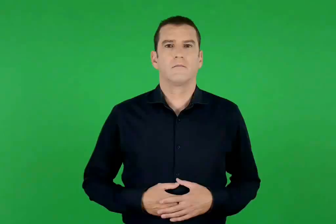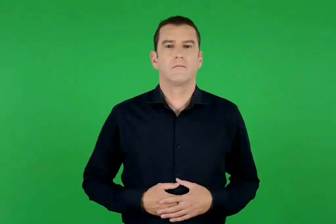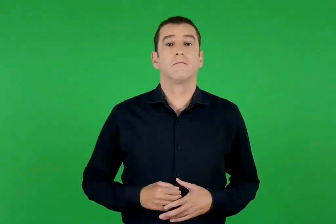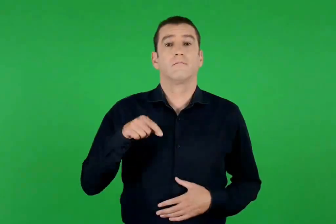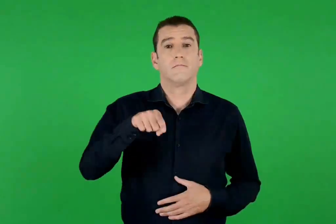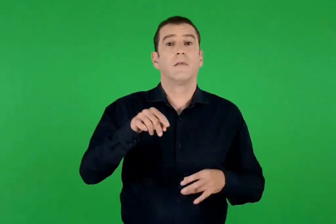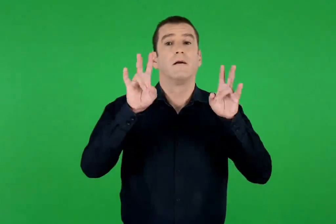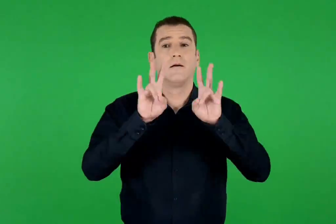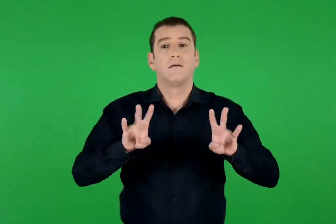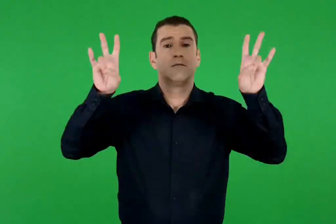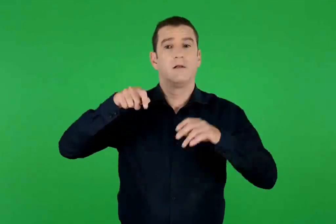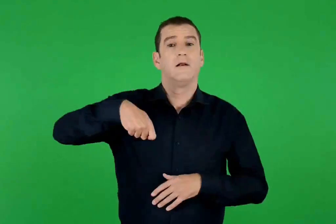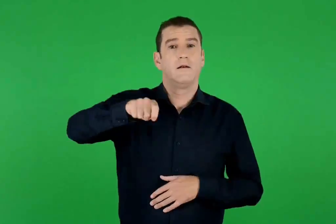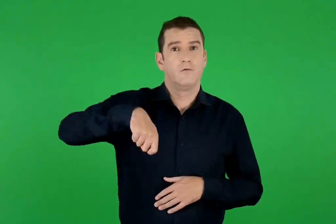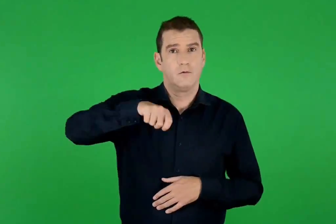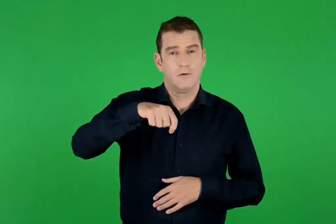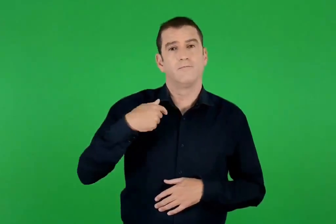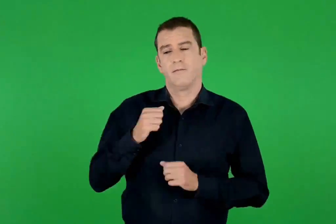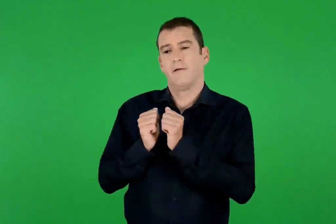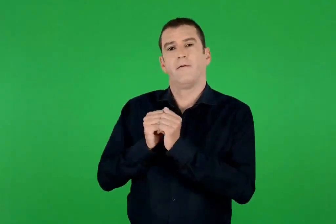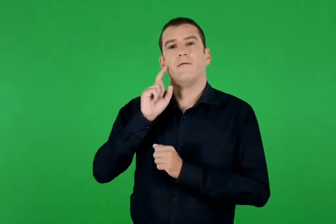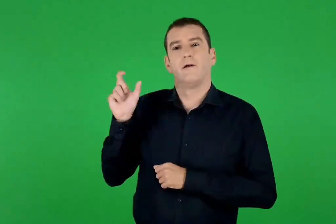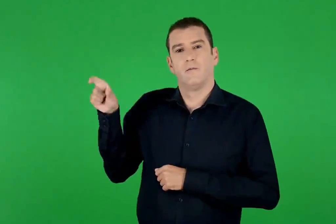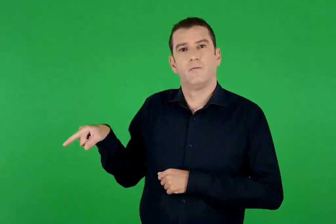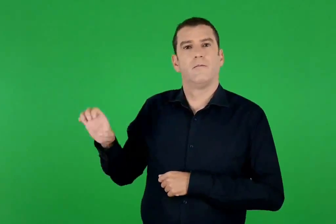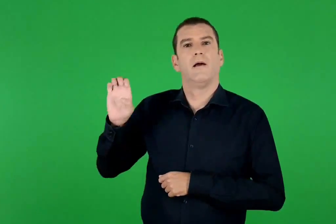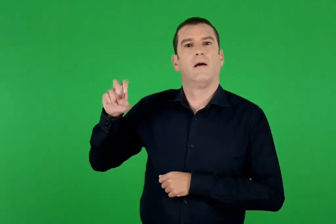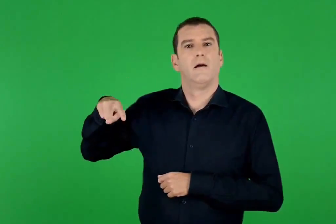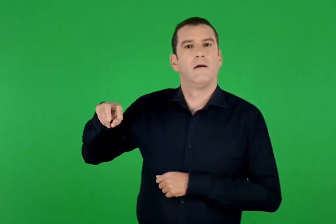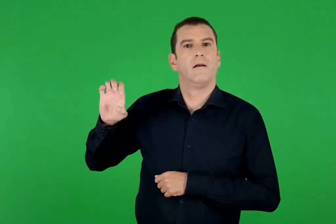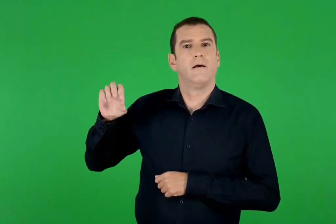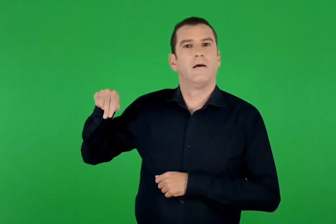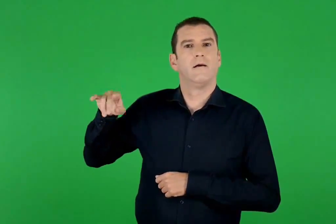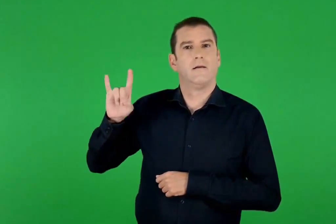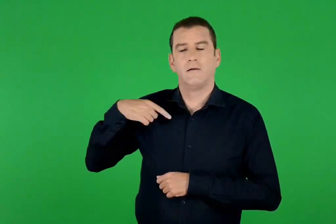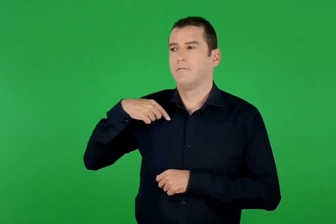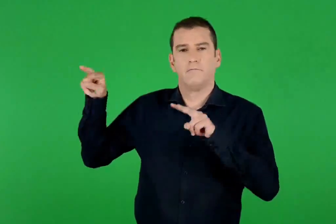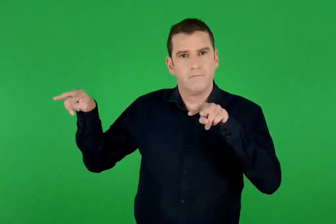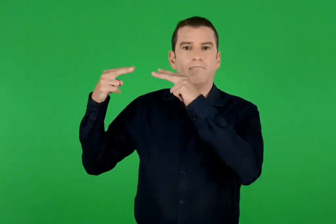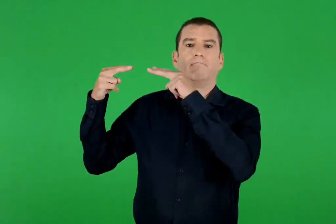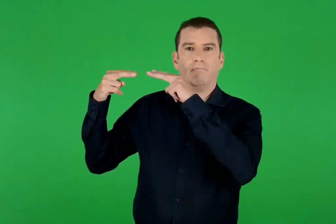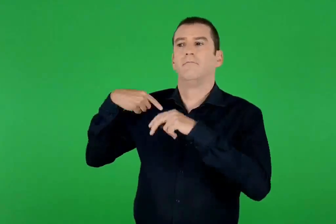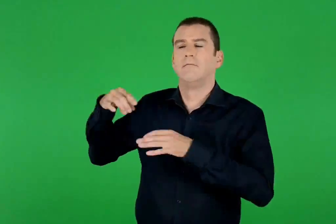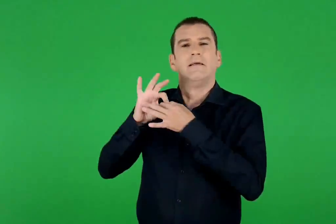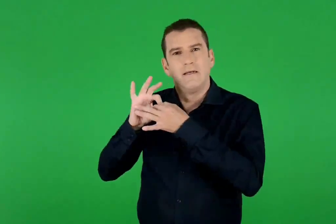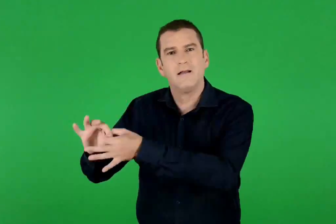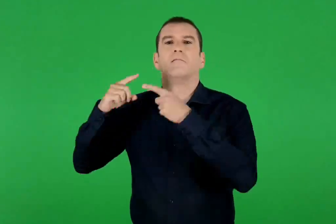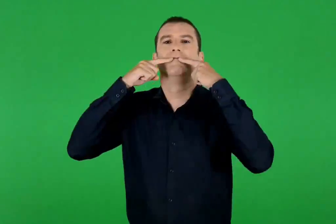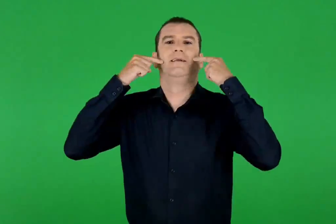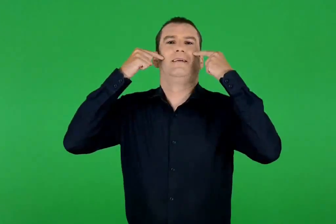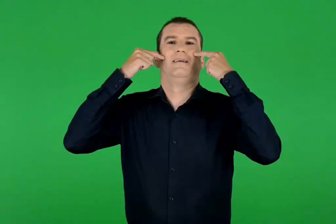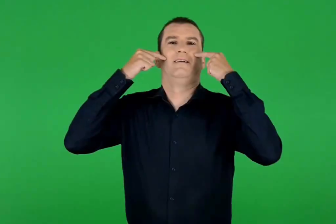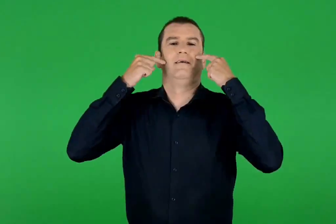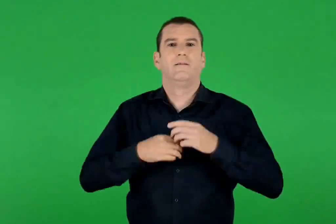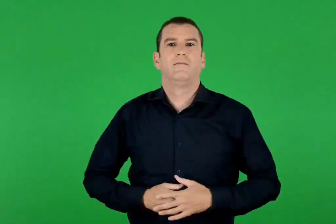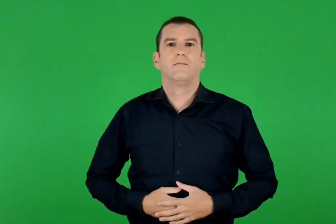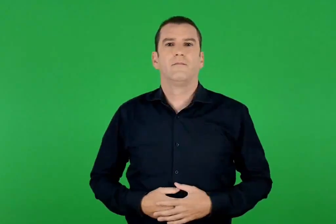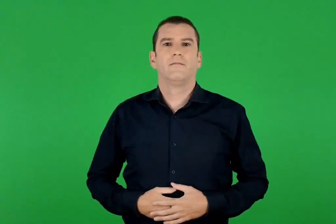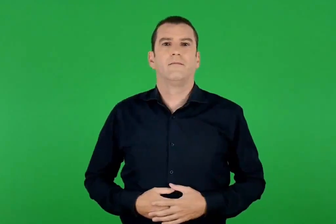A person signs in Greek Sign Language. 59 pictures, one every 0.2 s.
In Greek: στην αναστάσιμη θεία λειτουργία κοιταζόμαστε με τη φίλη μου την ελένη. δεν μπορούσαμε να συμμαζέψουμε τα χαμόγελά μας
